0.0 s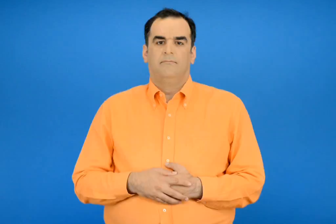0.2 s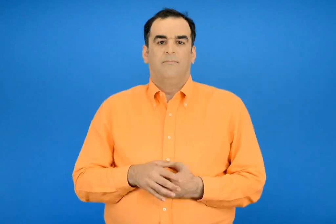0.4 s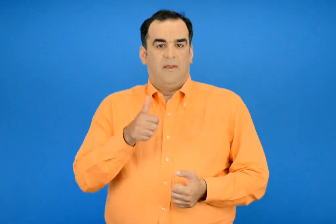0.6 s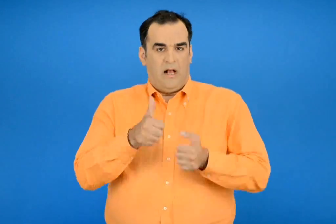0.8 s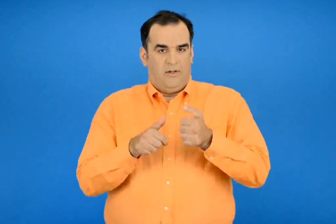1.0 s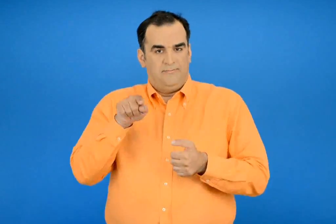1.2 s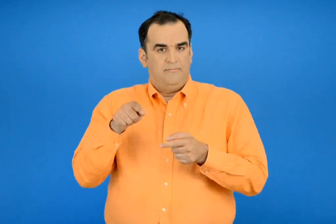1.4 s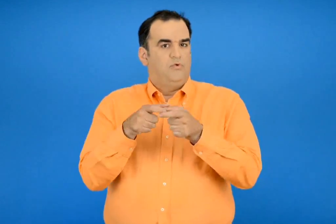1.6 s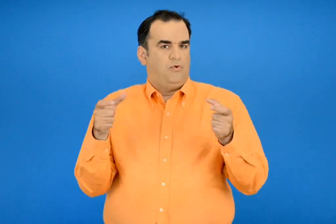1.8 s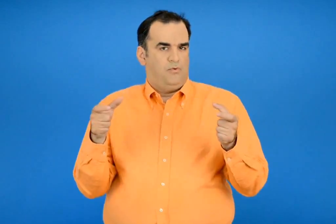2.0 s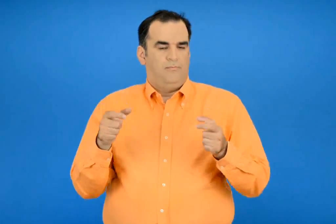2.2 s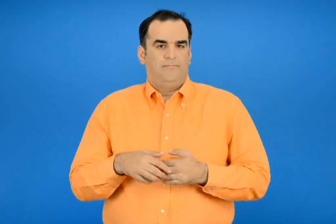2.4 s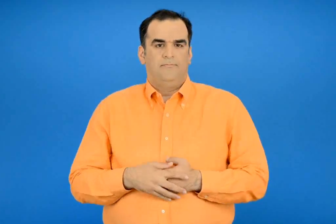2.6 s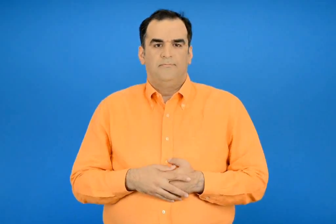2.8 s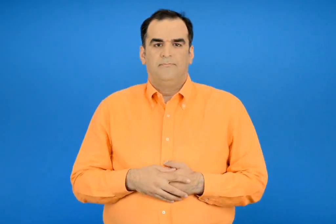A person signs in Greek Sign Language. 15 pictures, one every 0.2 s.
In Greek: αγώνες στο σχολείο
